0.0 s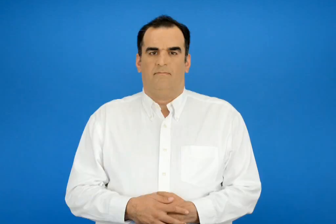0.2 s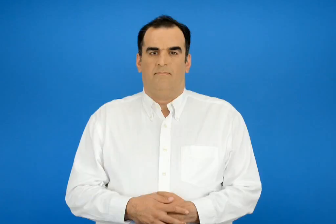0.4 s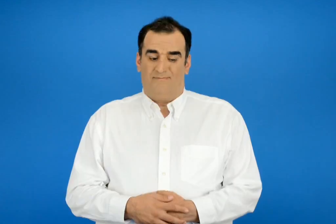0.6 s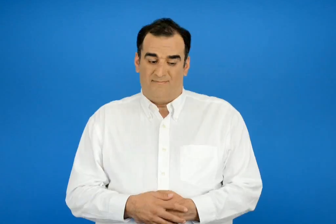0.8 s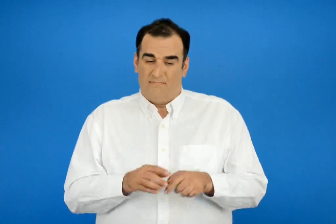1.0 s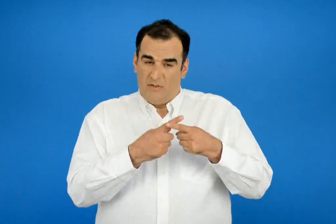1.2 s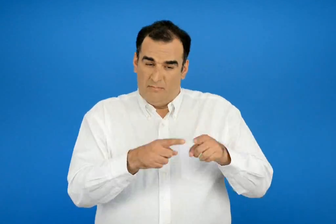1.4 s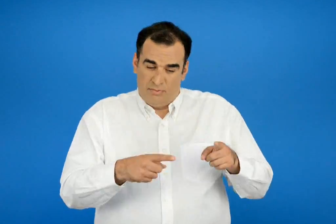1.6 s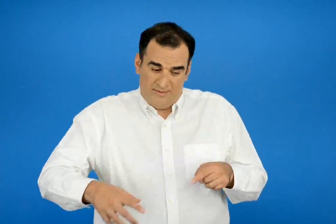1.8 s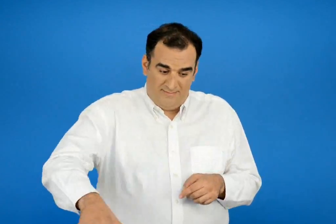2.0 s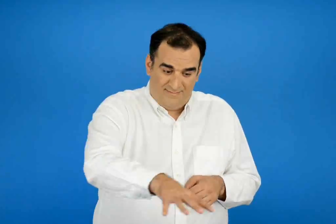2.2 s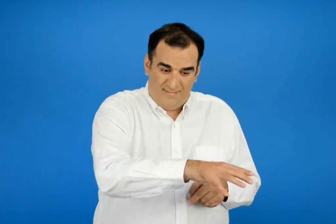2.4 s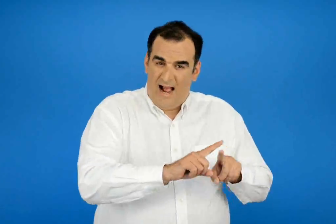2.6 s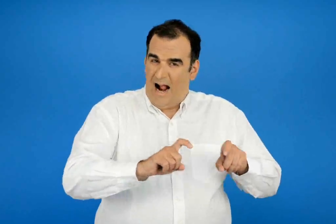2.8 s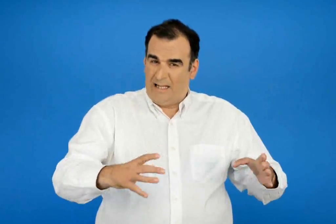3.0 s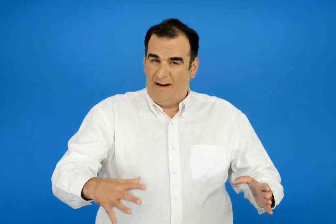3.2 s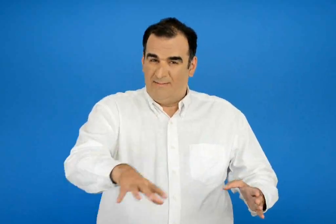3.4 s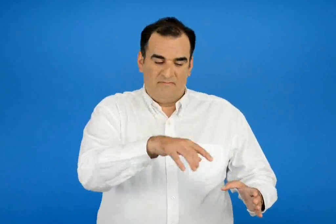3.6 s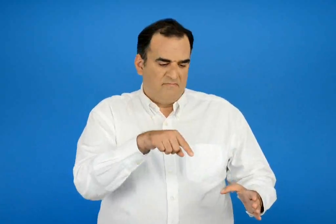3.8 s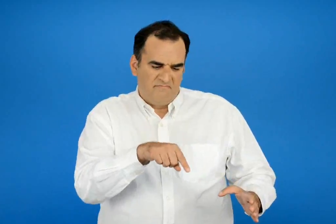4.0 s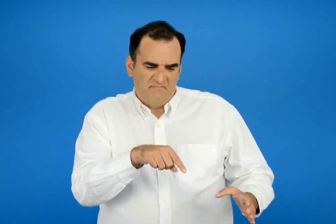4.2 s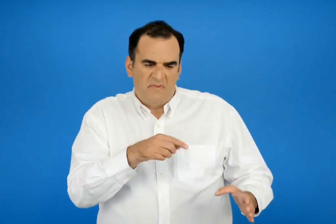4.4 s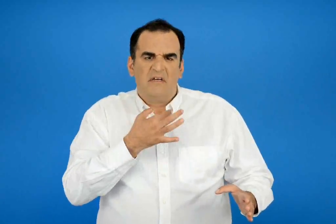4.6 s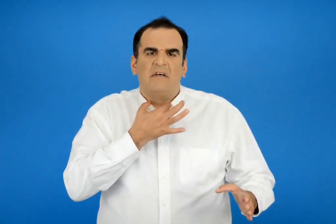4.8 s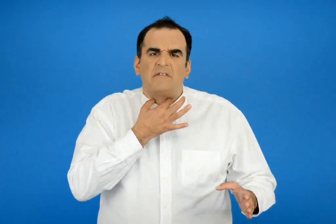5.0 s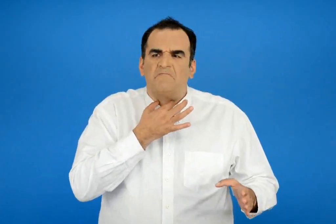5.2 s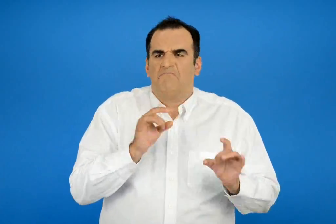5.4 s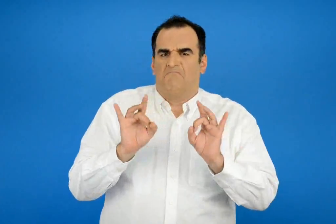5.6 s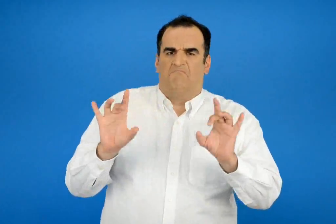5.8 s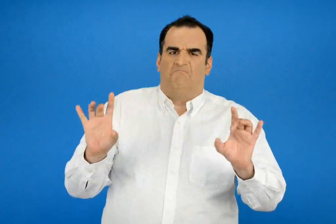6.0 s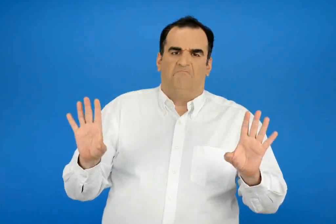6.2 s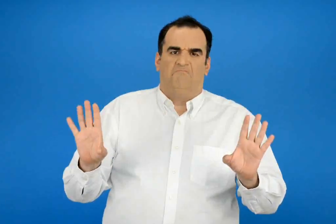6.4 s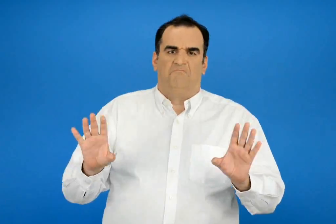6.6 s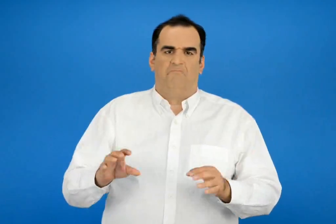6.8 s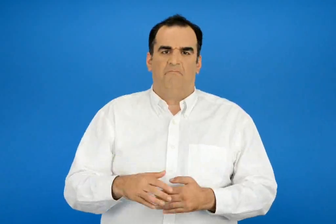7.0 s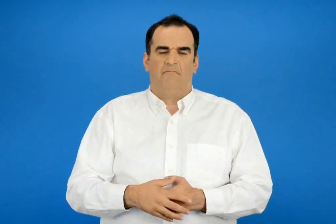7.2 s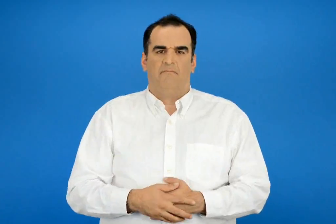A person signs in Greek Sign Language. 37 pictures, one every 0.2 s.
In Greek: αυτά τα αντικείμενα δε χρησιμεύουν πουθενά
